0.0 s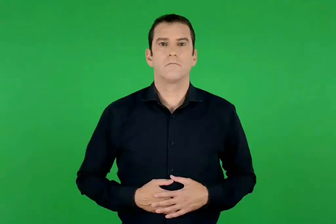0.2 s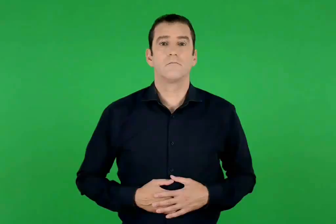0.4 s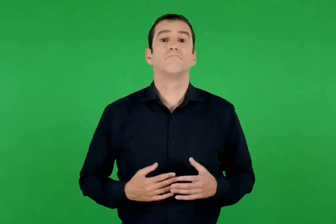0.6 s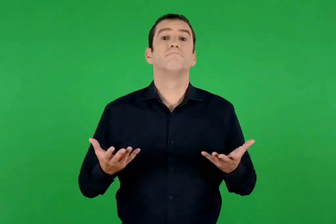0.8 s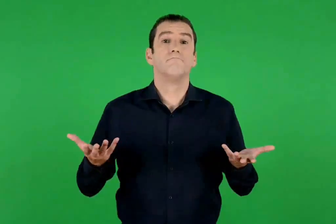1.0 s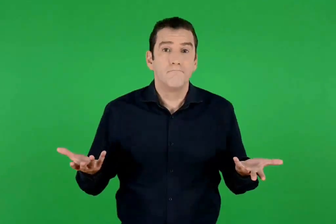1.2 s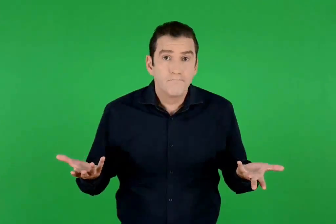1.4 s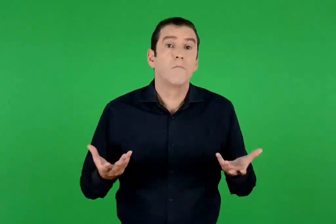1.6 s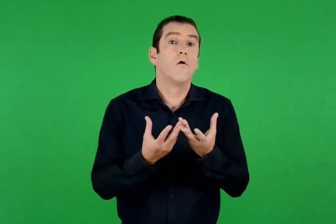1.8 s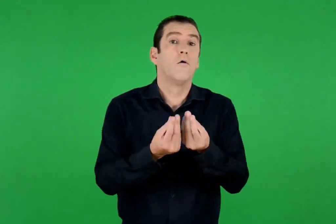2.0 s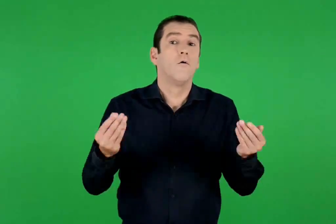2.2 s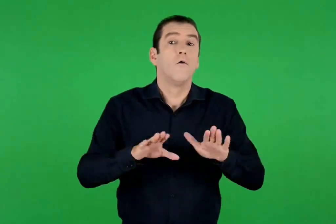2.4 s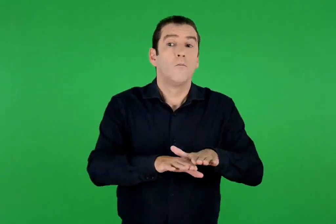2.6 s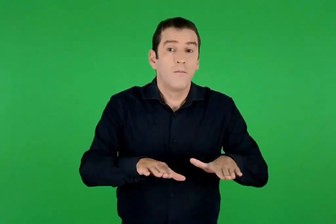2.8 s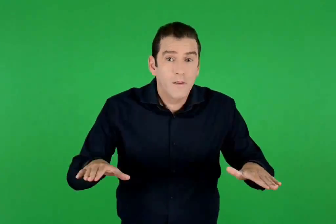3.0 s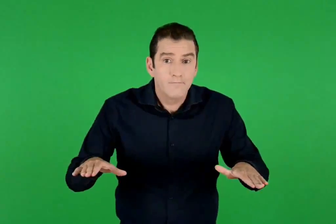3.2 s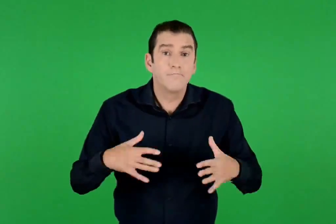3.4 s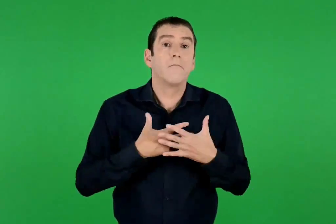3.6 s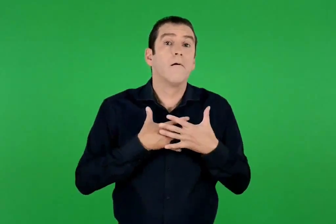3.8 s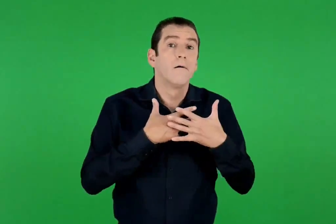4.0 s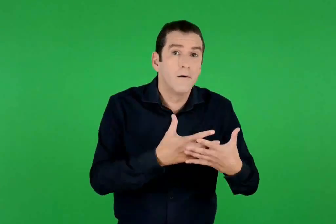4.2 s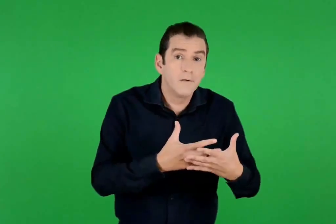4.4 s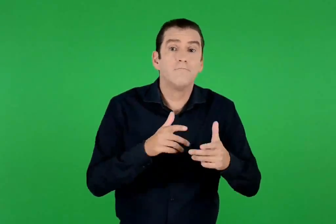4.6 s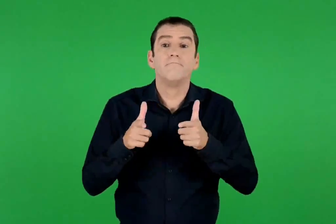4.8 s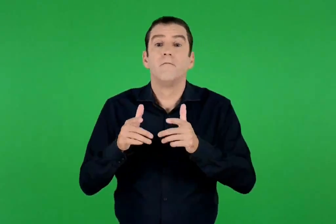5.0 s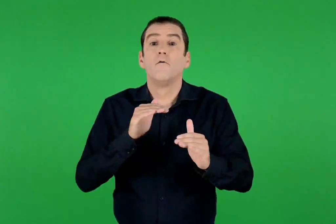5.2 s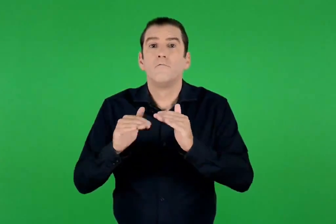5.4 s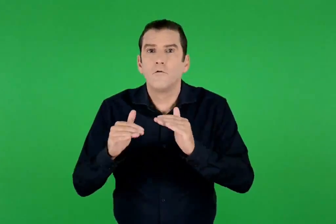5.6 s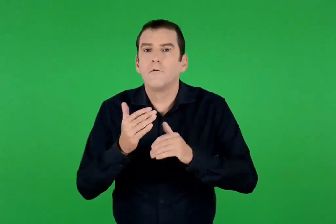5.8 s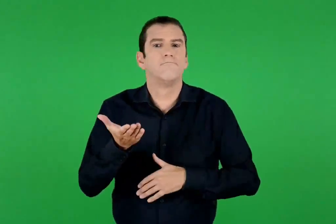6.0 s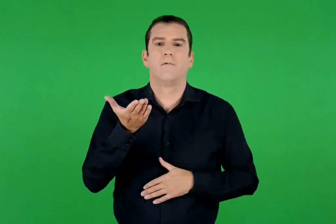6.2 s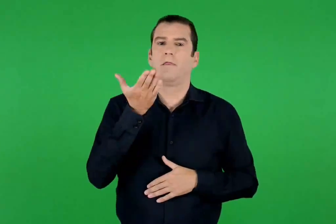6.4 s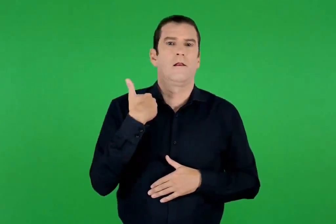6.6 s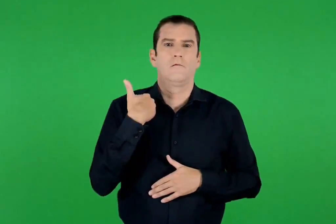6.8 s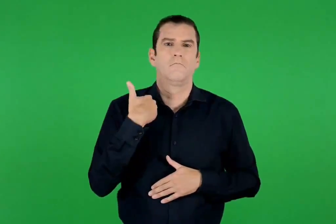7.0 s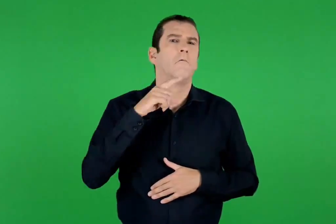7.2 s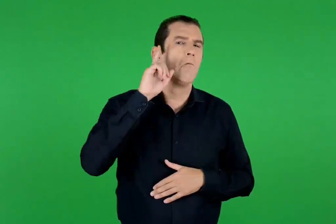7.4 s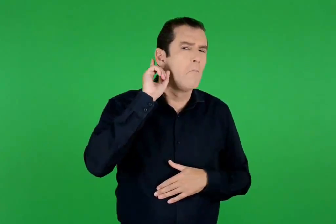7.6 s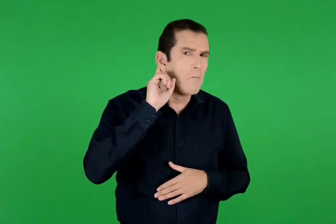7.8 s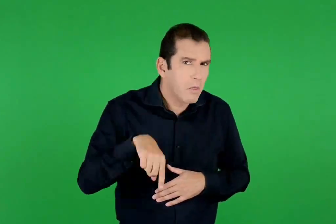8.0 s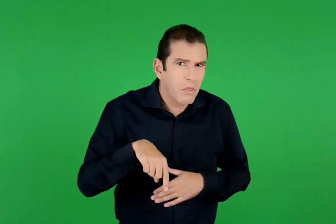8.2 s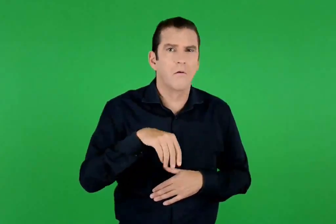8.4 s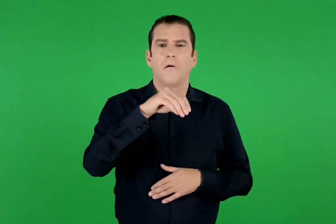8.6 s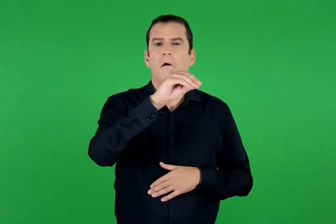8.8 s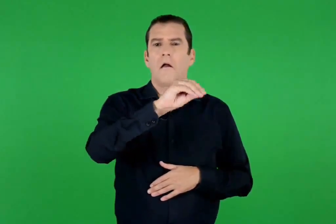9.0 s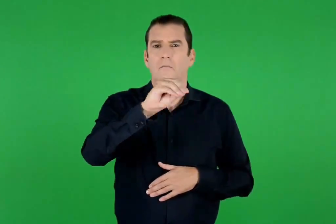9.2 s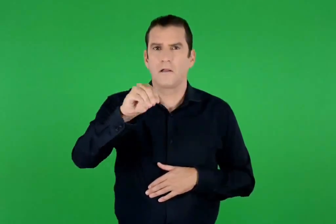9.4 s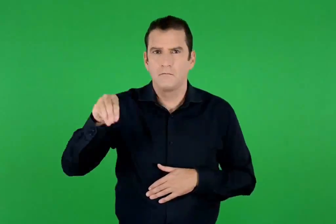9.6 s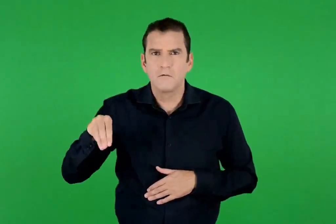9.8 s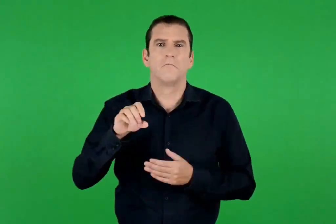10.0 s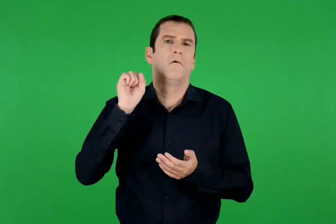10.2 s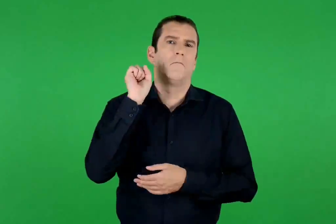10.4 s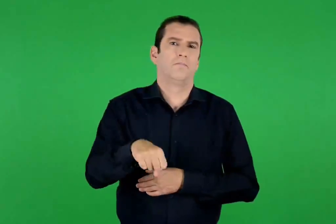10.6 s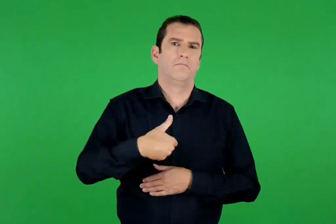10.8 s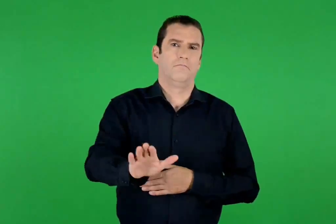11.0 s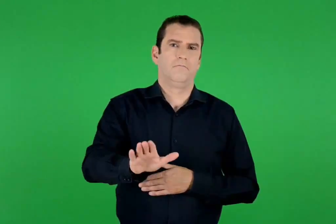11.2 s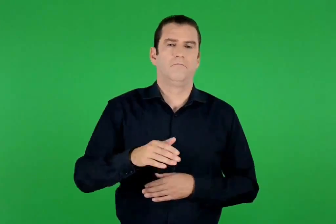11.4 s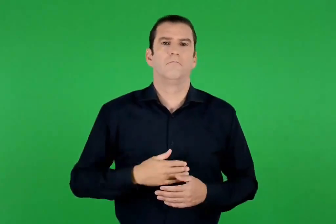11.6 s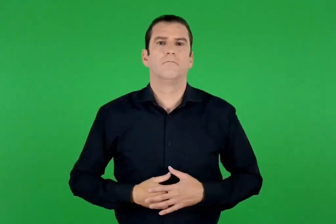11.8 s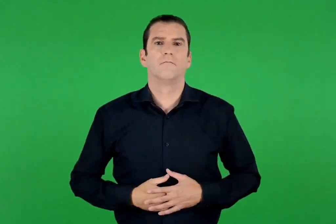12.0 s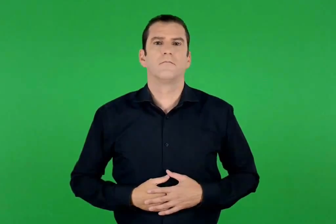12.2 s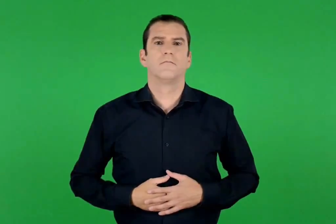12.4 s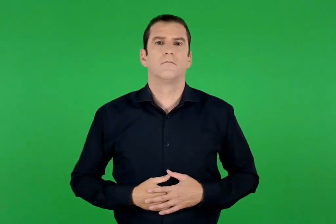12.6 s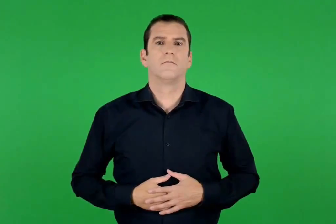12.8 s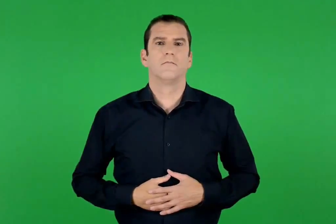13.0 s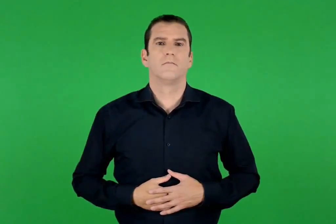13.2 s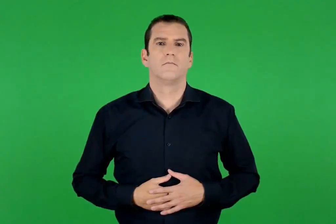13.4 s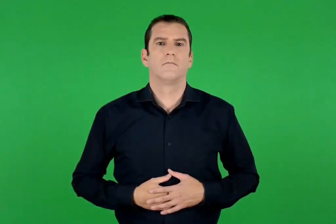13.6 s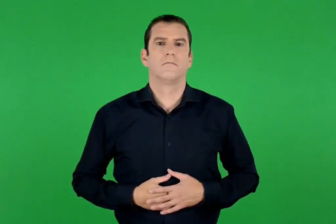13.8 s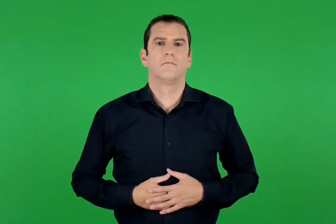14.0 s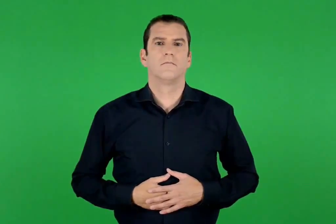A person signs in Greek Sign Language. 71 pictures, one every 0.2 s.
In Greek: όμως , πολλά παιδιά αντί για αγάπη και φροντίδα γνωρίζουν την αδιαφορία , την εγκατάλειψη ή και την εκμετάλλευση
